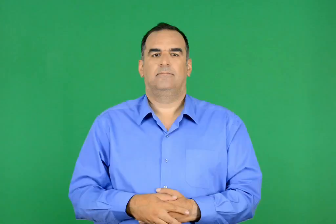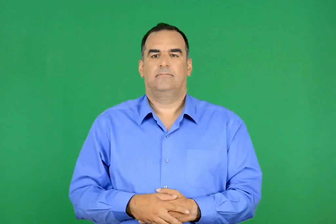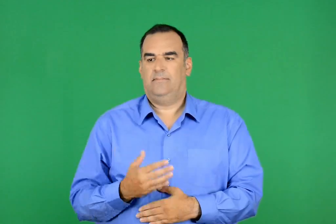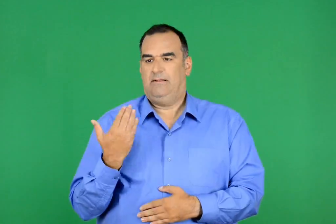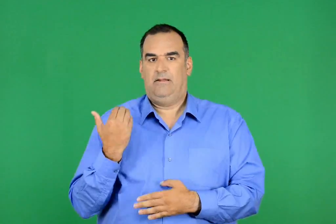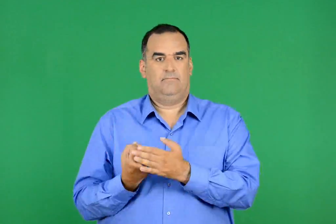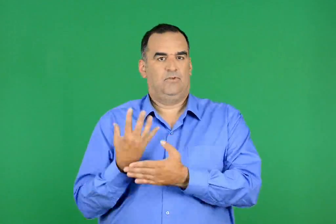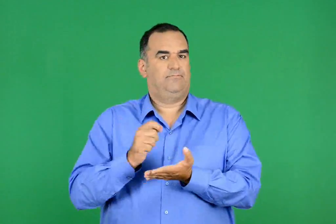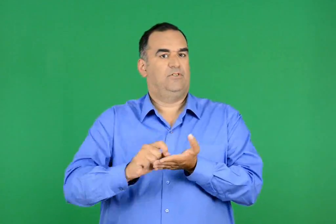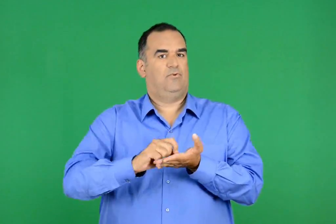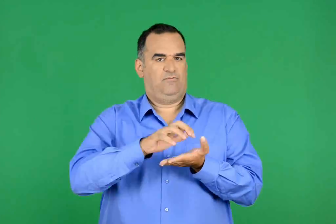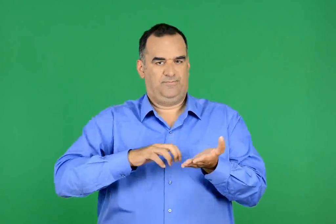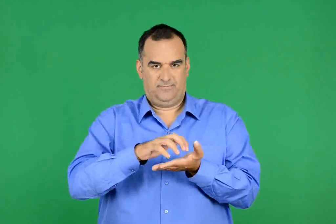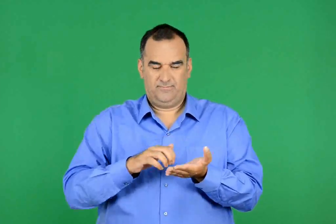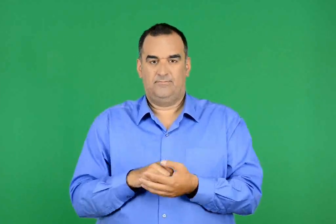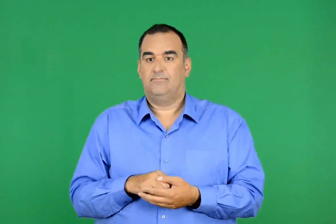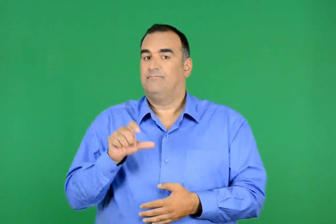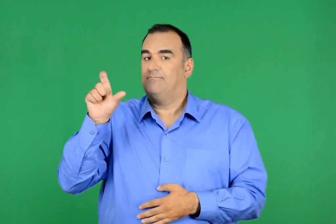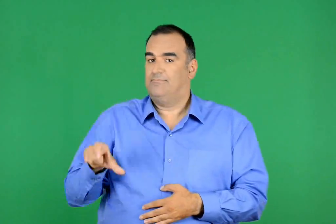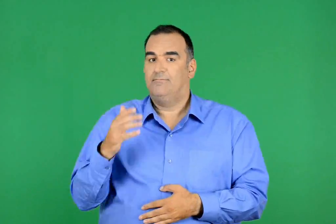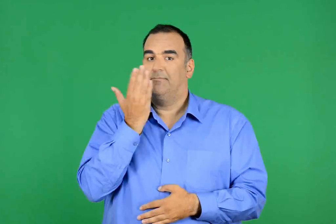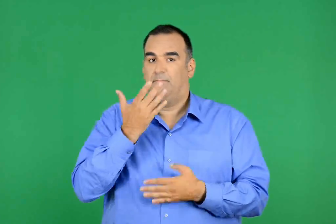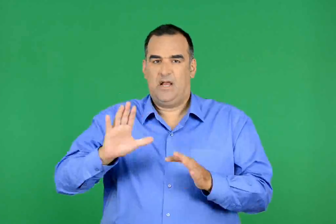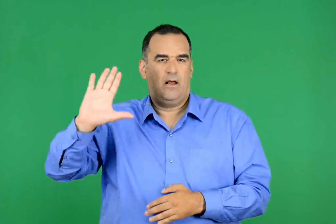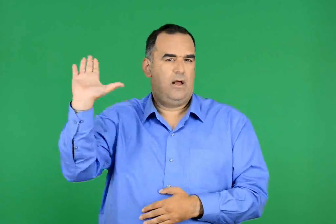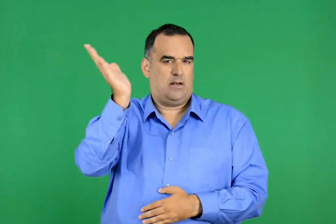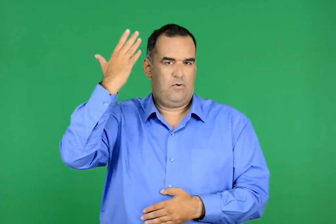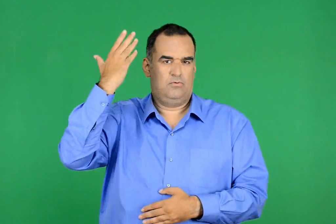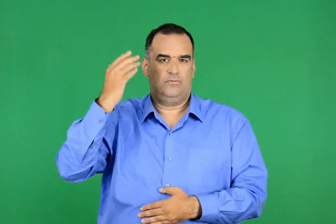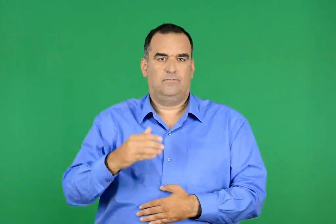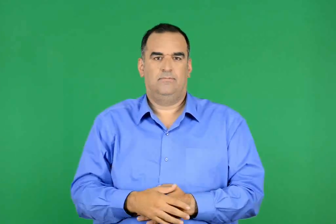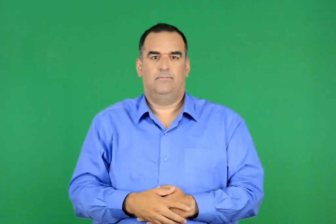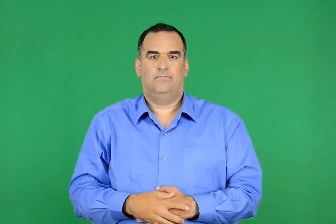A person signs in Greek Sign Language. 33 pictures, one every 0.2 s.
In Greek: σύγχρονη πεζογράφος. σπούδασε αρχαιολογία
